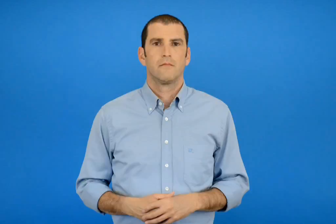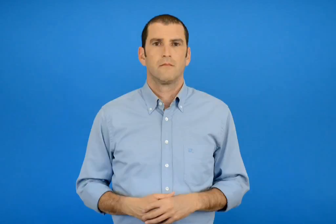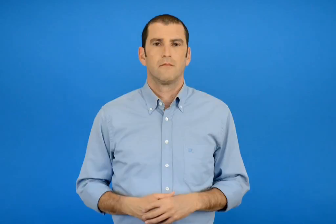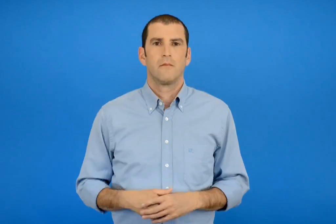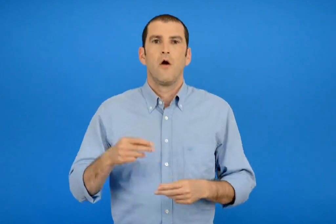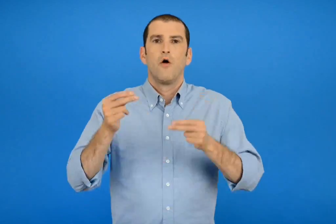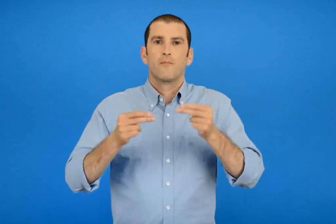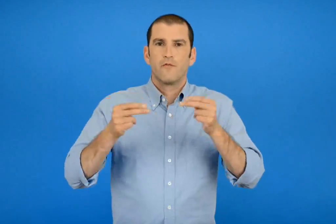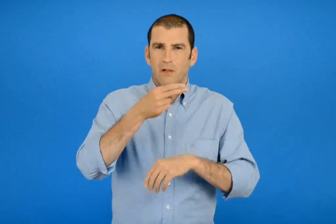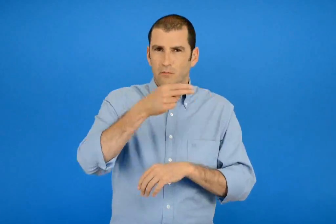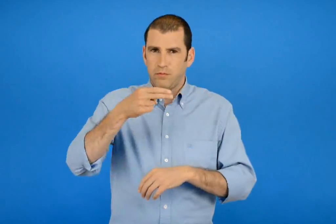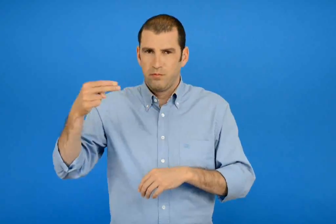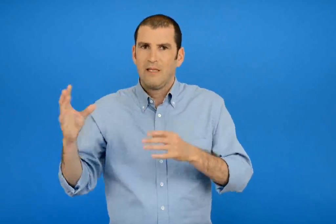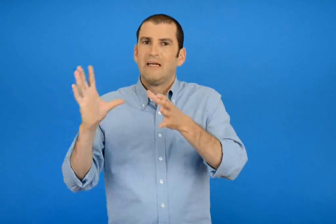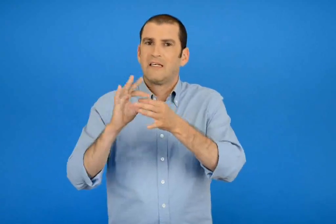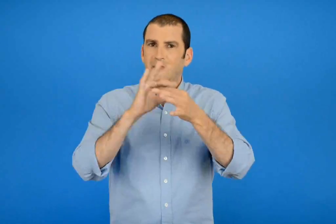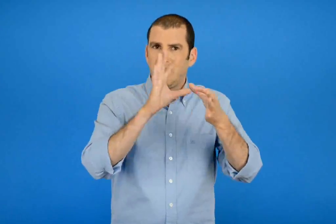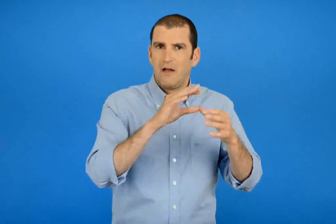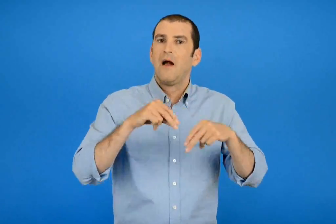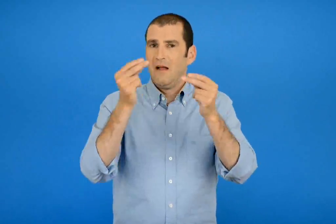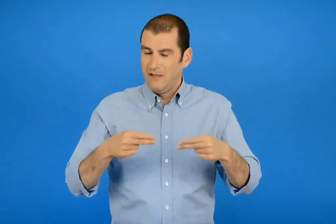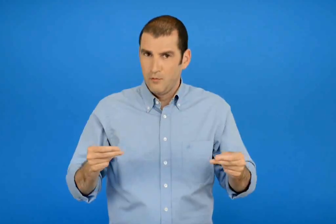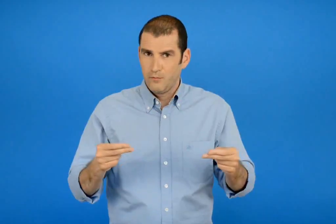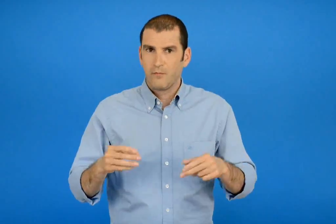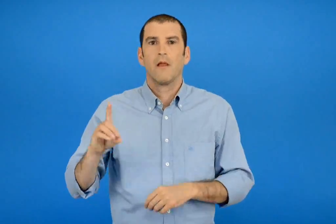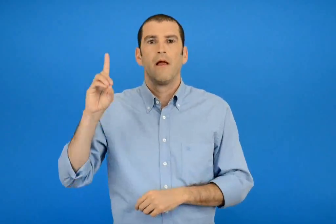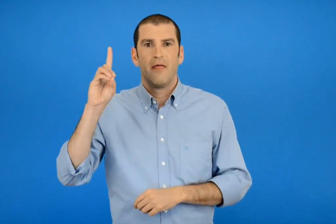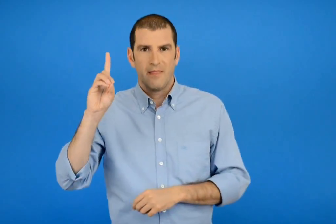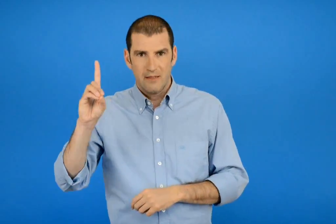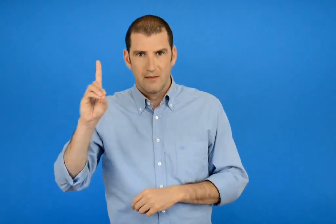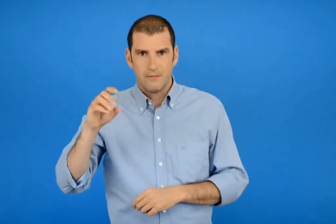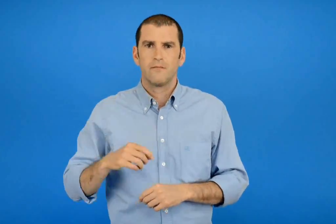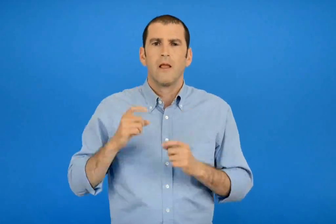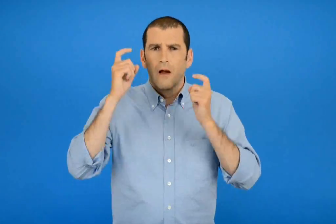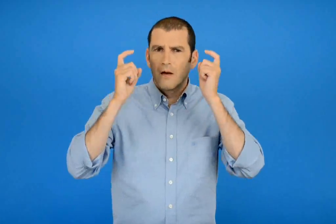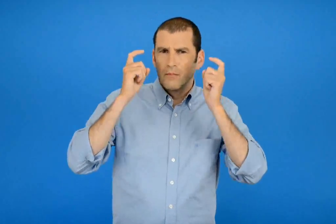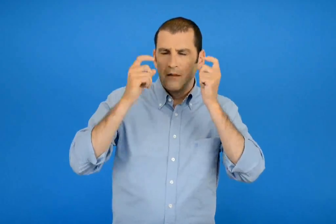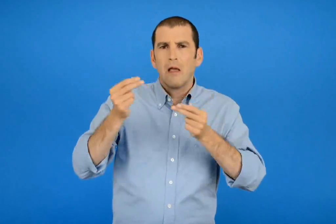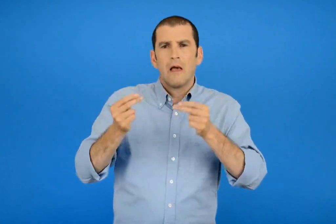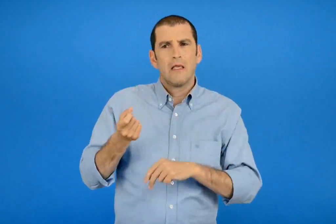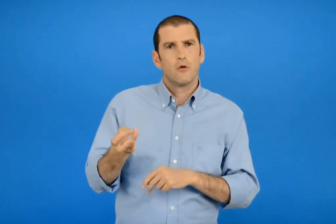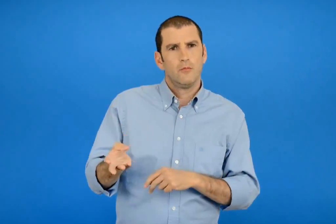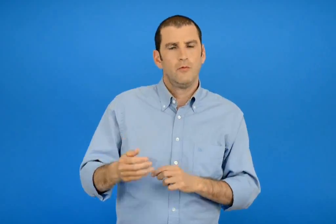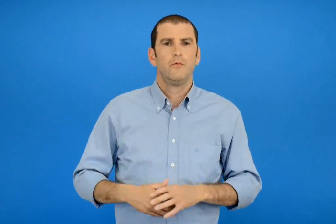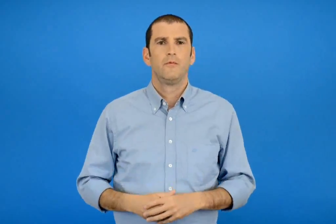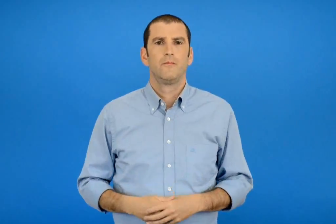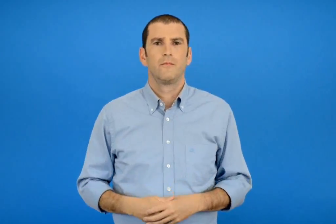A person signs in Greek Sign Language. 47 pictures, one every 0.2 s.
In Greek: λύνω σύνθετα προβλήματα δ η εκτίμηση στους υπολογισμούς
